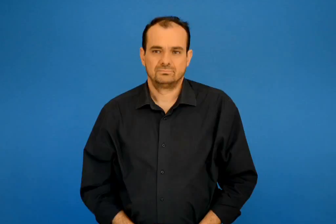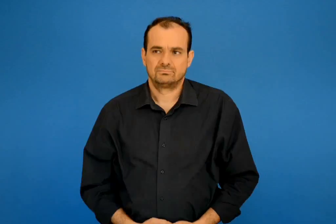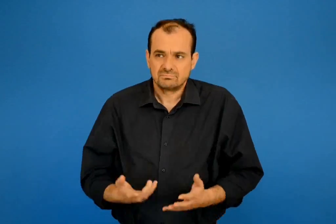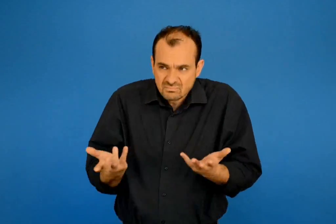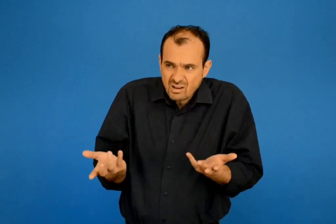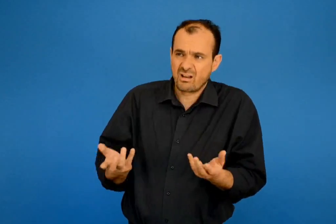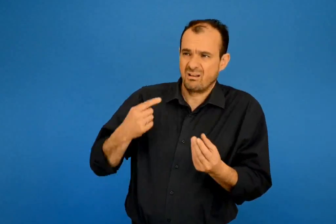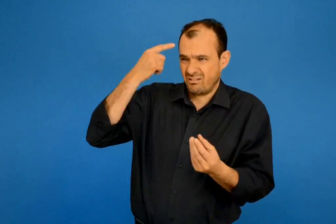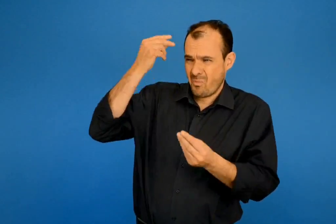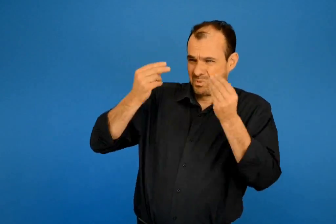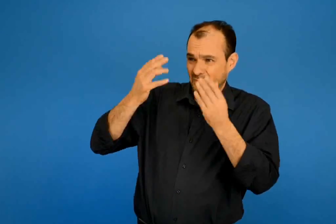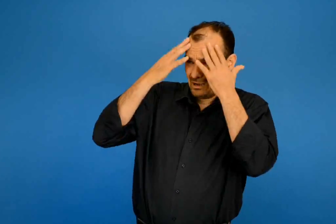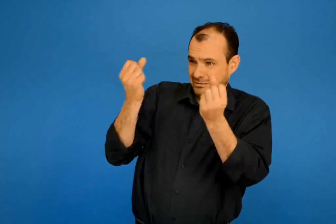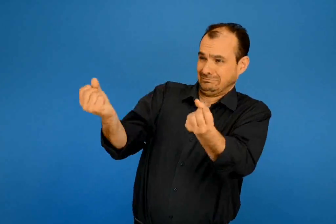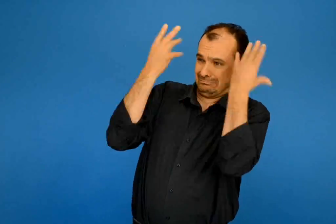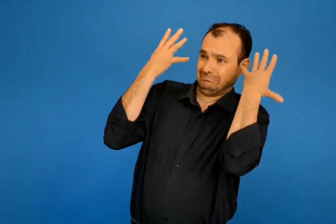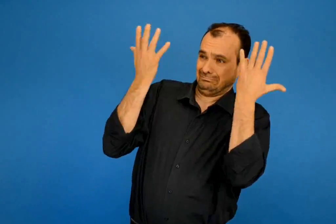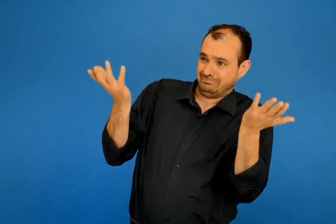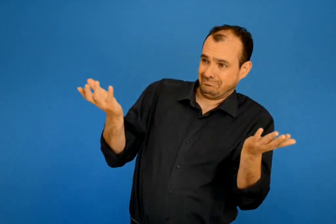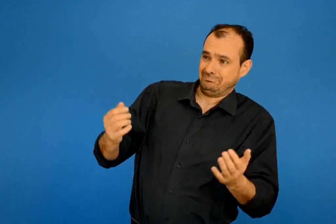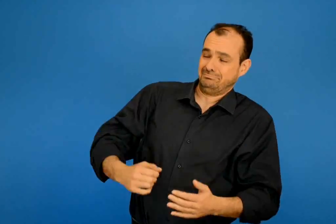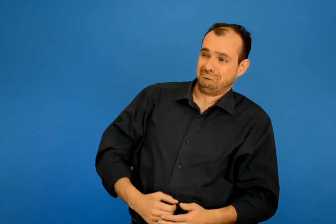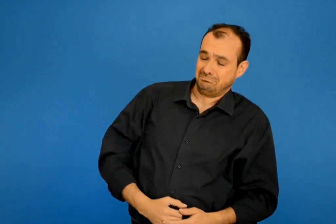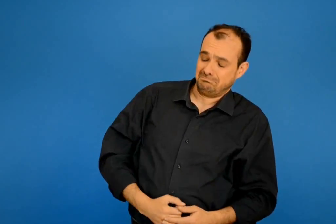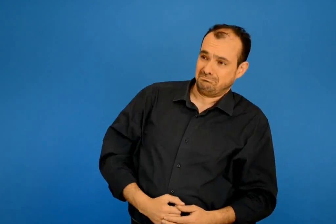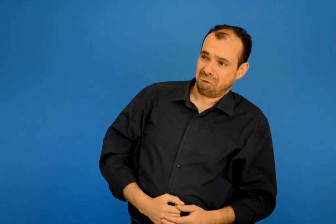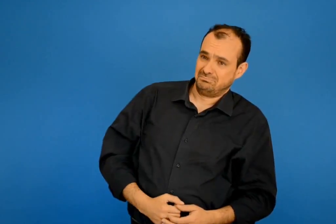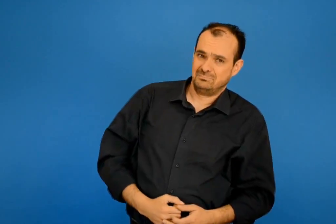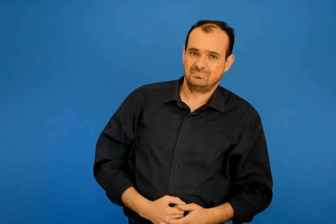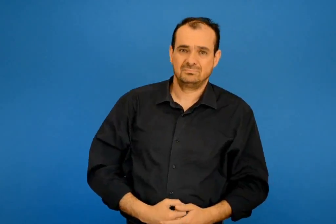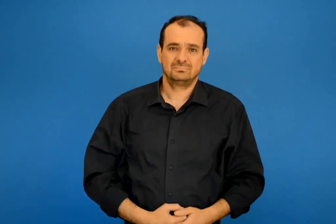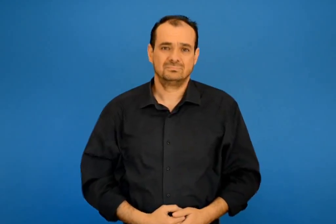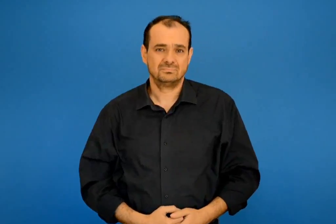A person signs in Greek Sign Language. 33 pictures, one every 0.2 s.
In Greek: για να ξεχάσω απάντησε ο μεθύστακας
